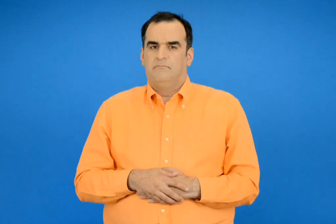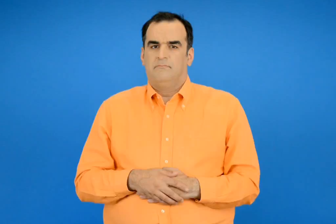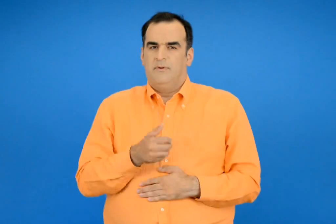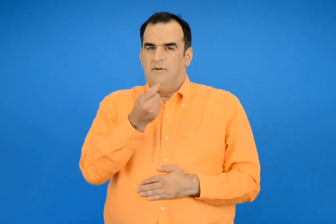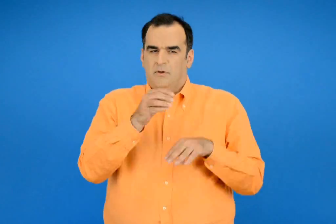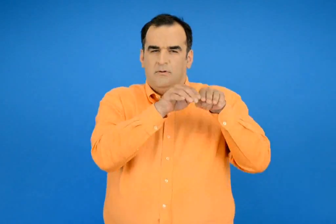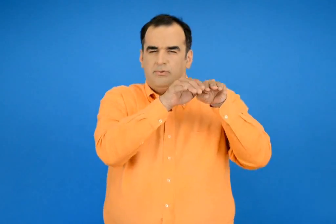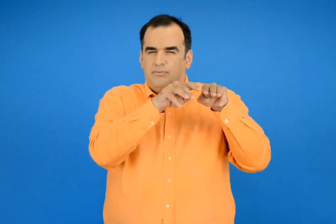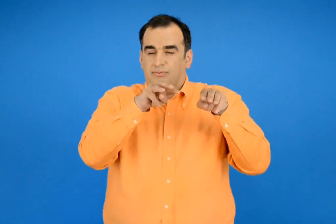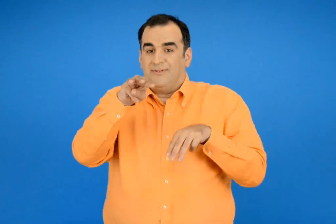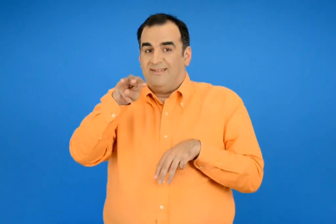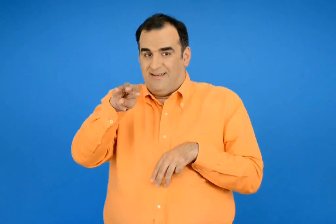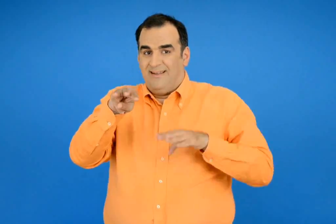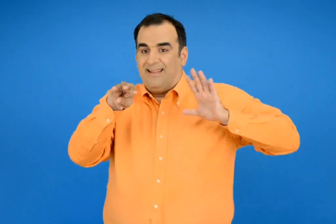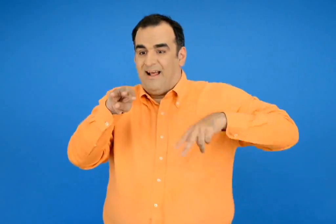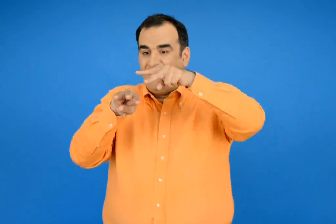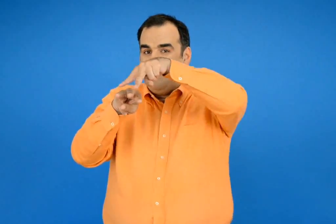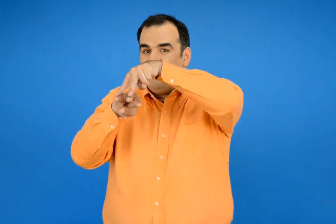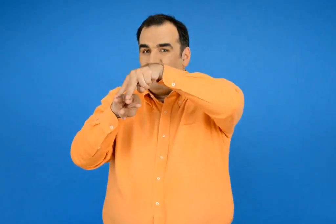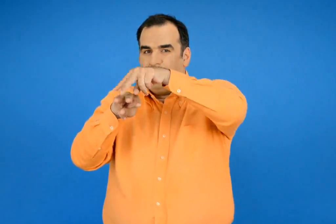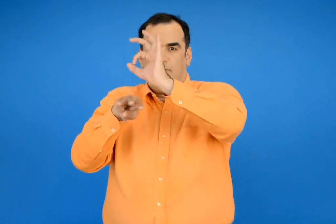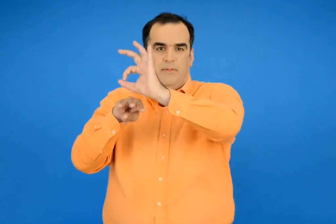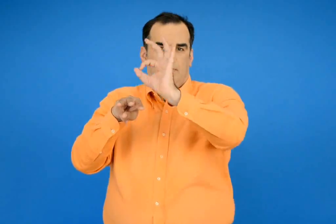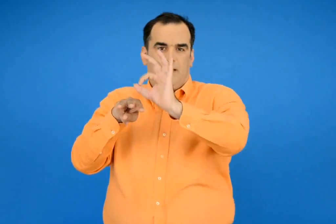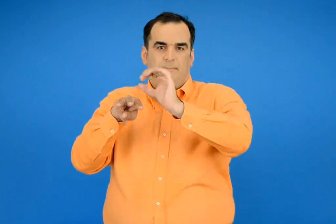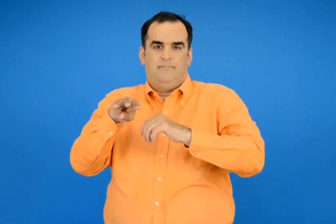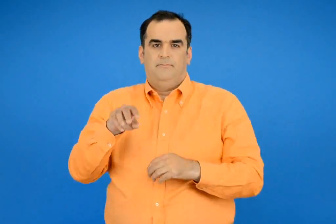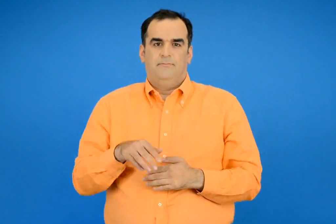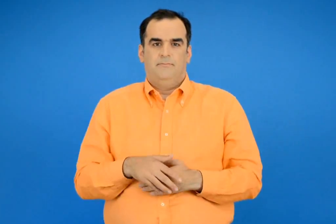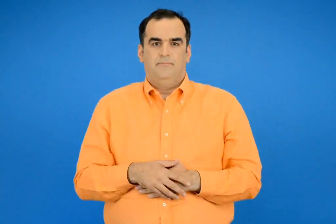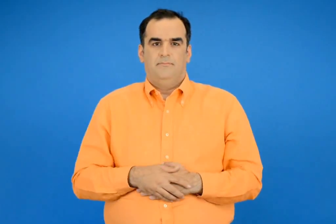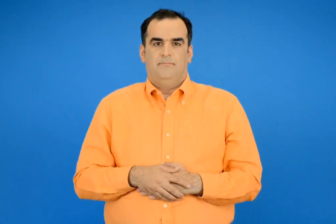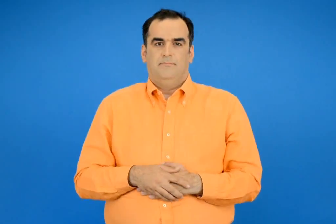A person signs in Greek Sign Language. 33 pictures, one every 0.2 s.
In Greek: και τελειώνει σε δύο μηδενικά
